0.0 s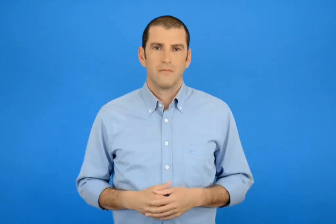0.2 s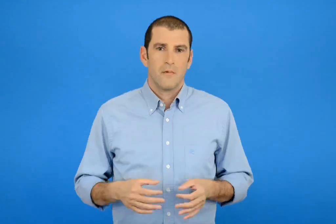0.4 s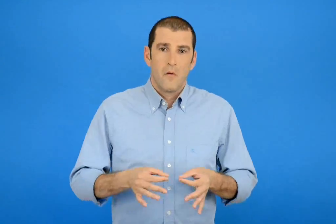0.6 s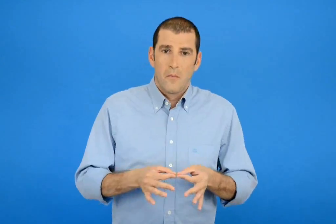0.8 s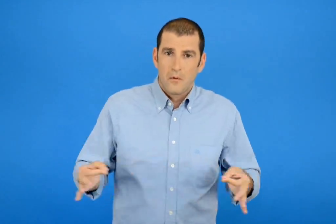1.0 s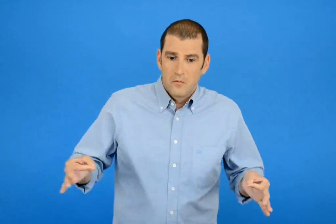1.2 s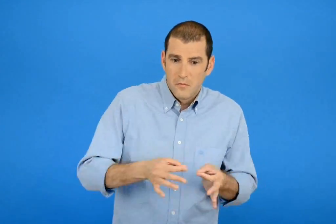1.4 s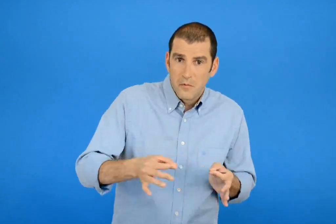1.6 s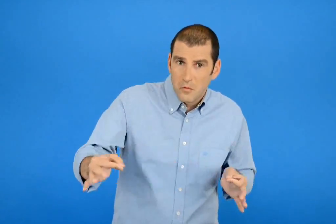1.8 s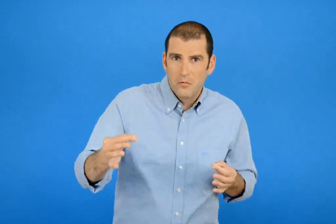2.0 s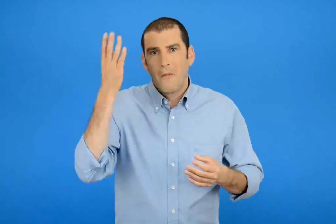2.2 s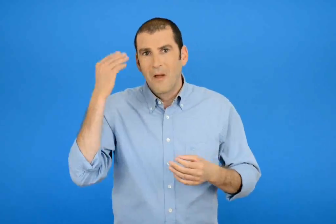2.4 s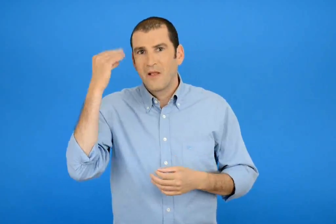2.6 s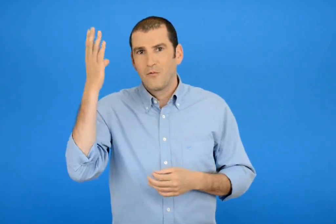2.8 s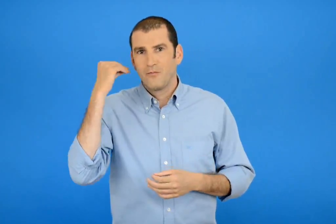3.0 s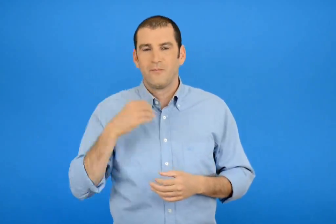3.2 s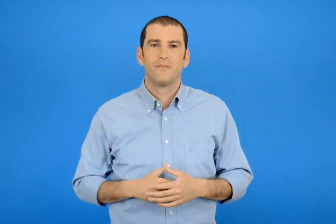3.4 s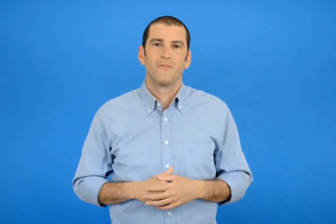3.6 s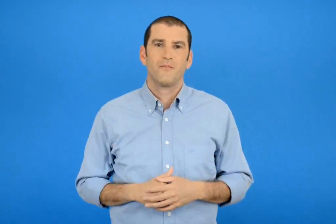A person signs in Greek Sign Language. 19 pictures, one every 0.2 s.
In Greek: γνωρίζω το μέτρο
